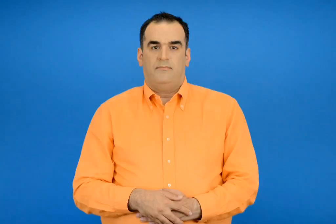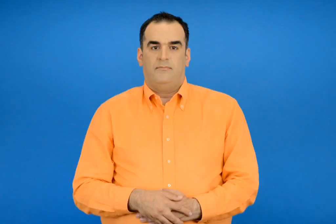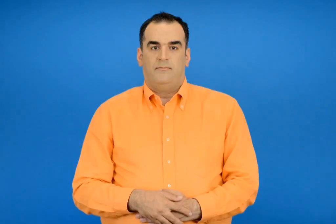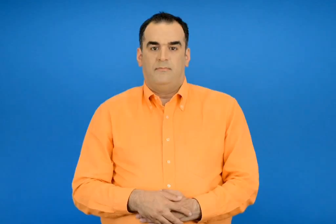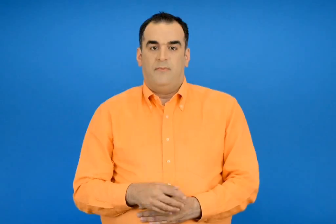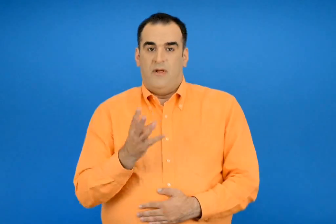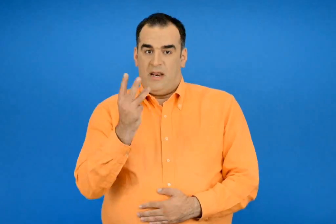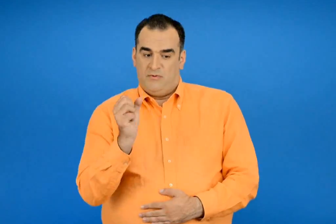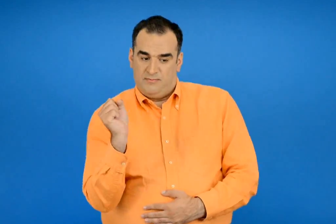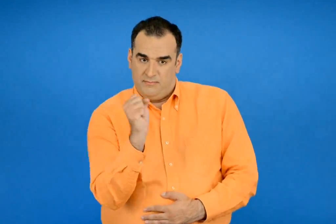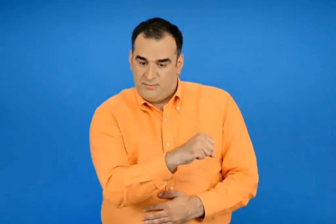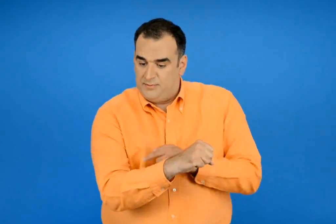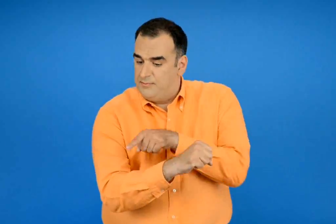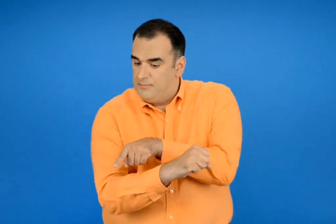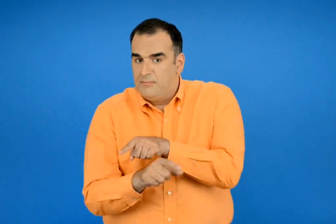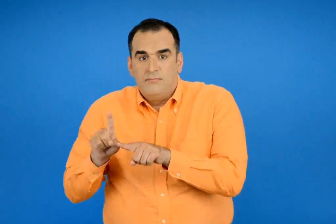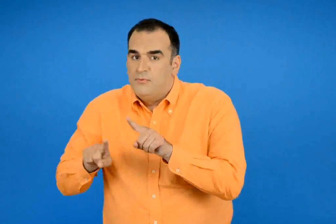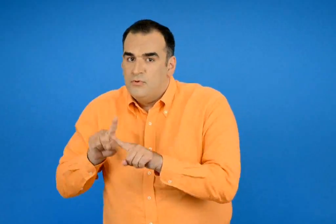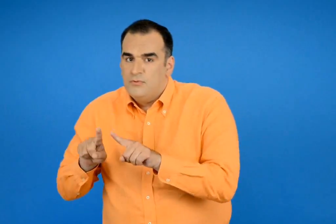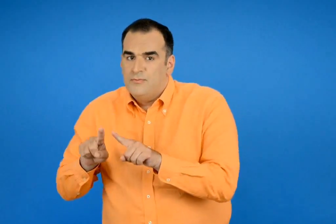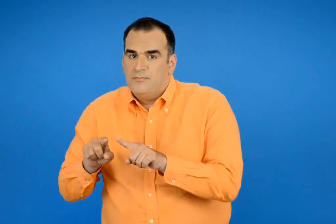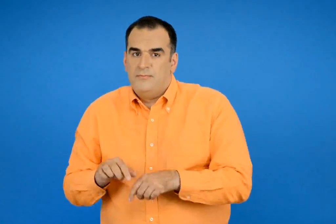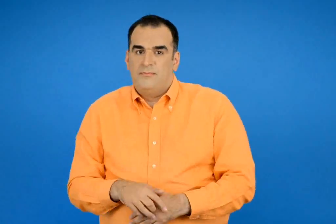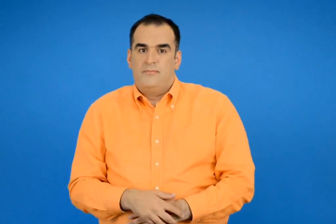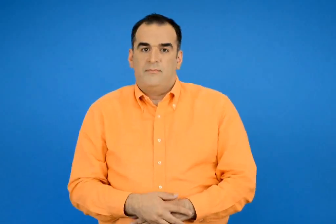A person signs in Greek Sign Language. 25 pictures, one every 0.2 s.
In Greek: ποιός είναι ο πιο μεγάλος αριθμός ;
